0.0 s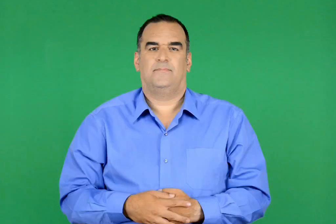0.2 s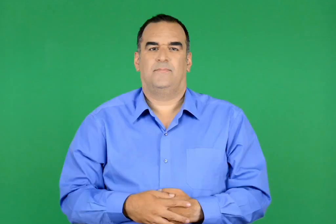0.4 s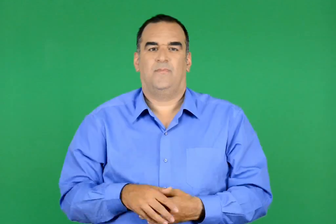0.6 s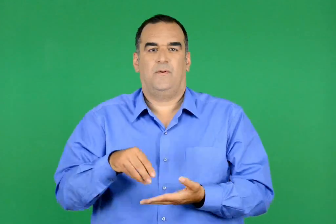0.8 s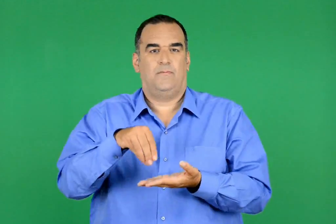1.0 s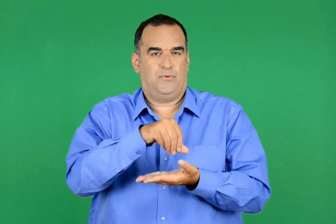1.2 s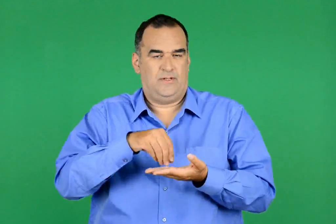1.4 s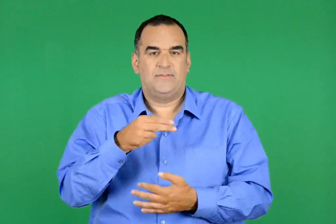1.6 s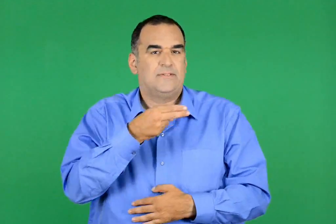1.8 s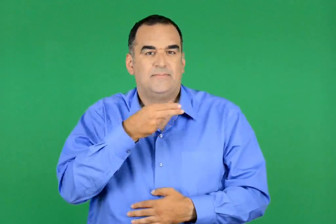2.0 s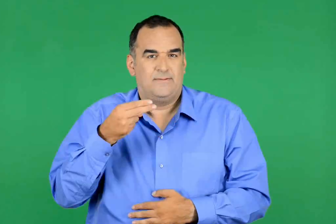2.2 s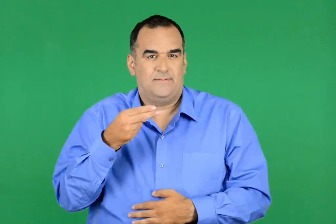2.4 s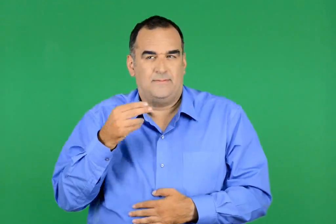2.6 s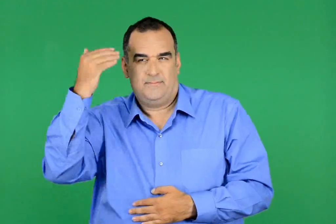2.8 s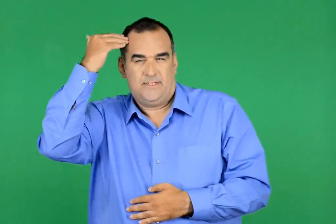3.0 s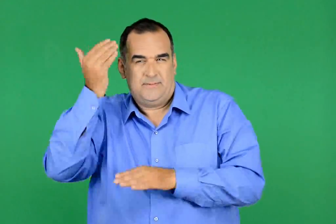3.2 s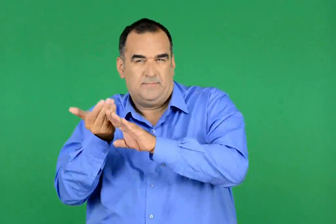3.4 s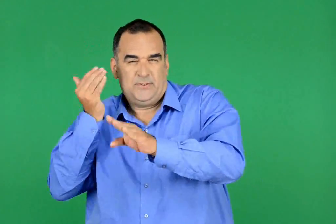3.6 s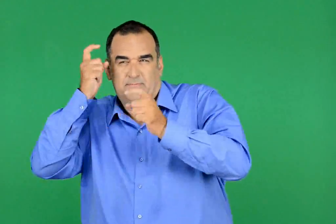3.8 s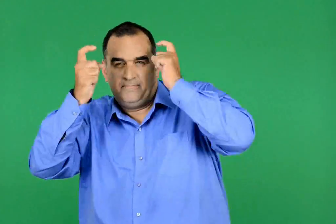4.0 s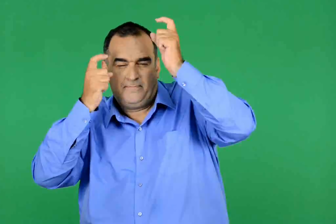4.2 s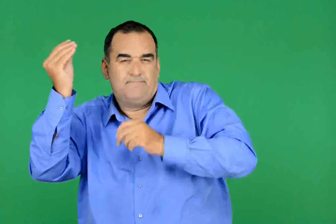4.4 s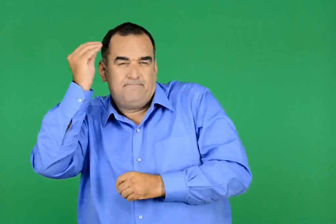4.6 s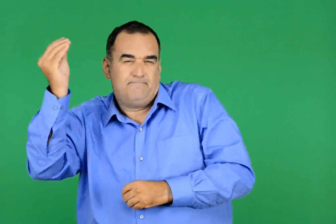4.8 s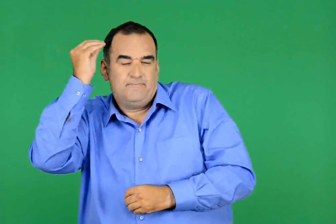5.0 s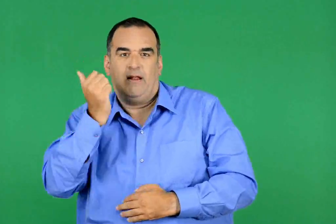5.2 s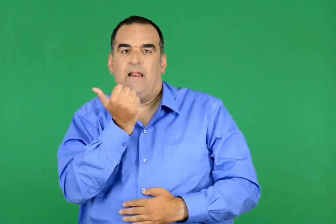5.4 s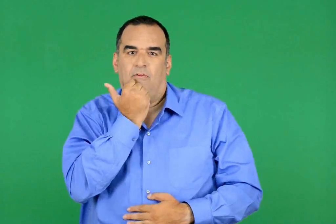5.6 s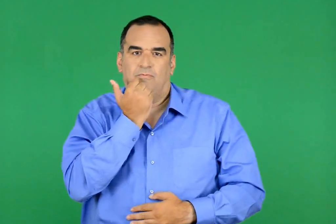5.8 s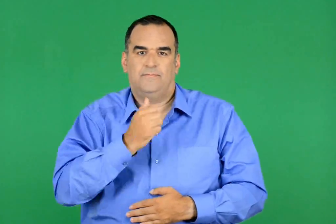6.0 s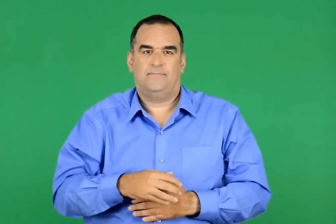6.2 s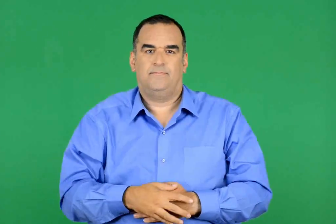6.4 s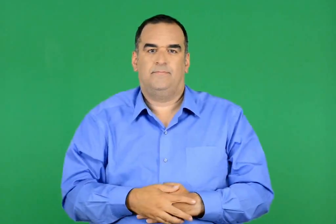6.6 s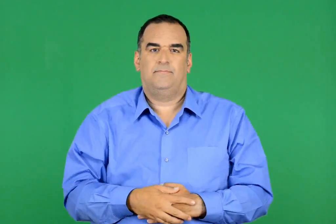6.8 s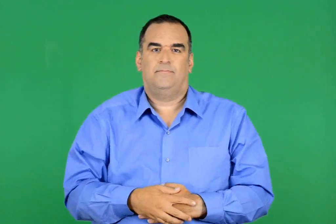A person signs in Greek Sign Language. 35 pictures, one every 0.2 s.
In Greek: προκαταλήψεις λανθασμένες γνώμες που σχηματίζονται από πριν
